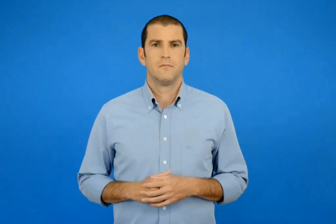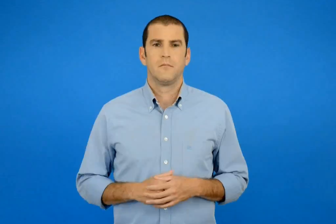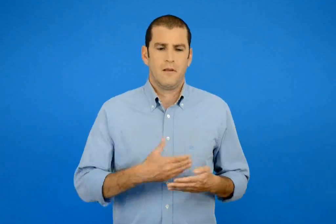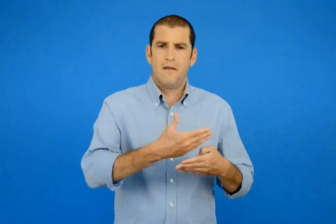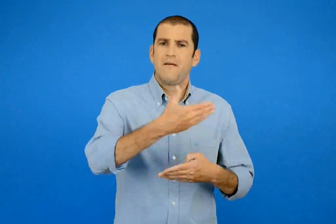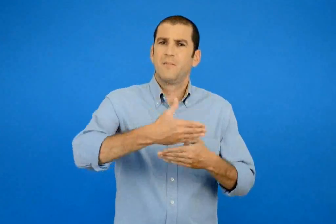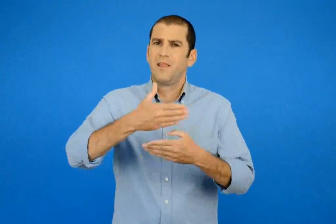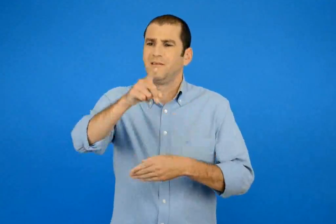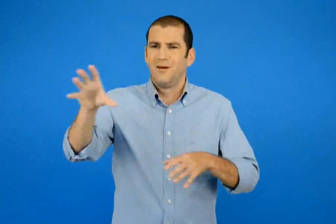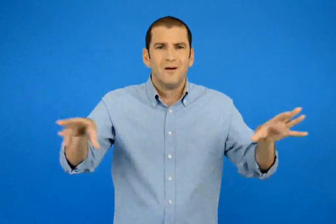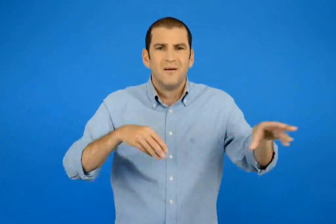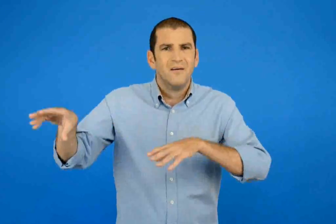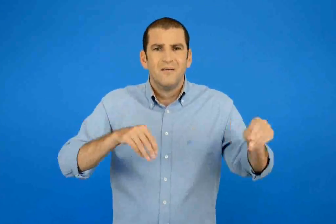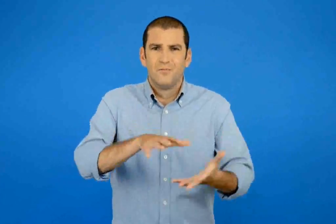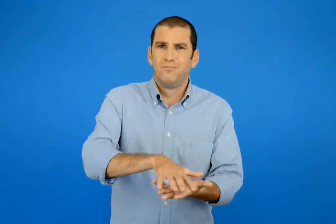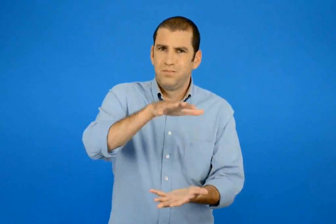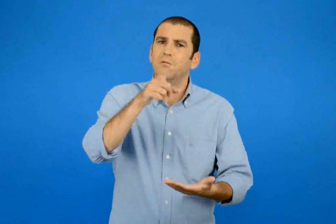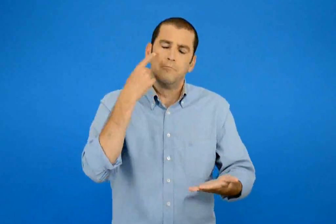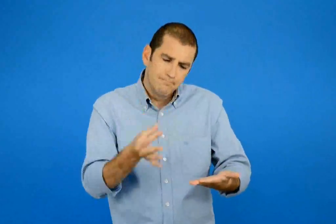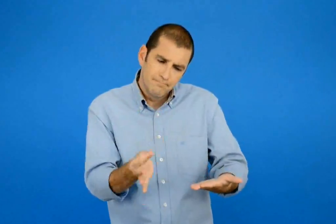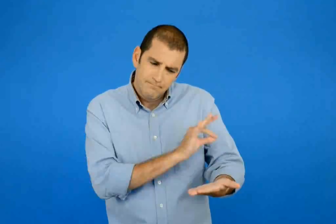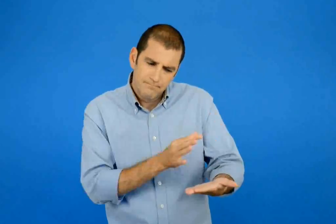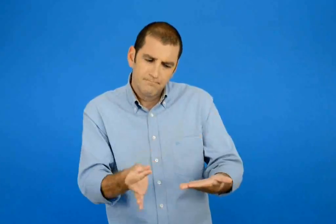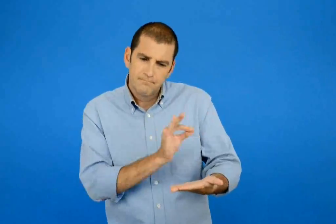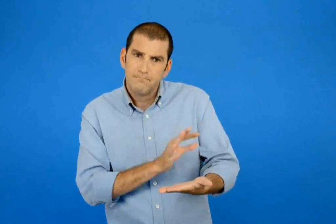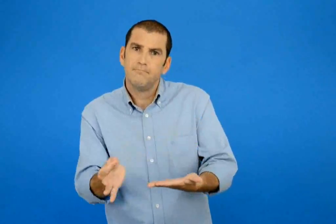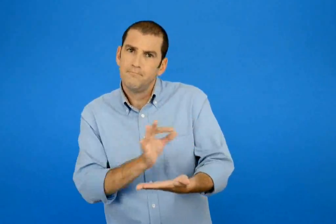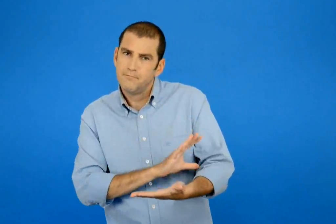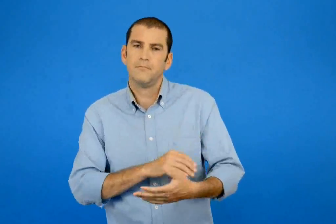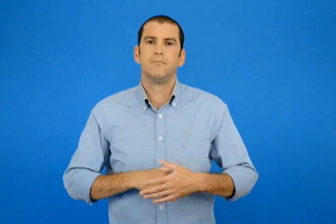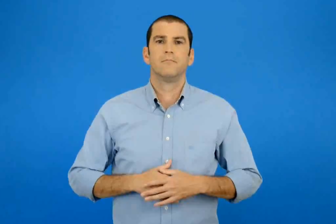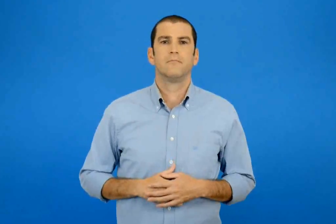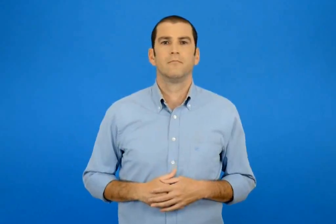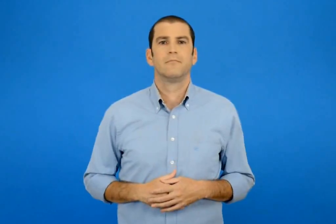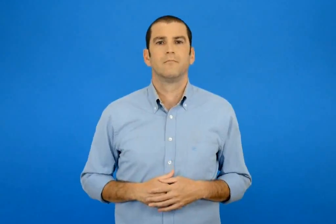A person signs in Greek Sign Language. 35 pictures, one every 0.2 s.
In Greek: ξεφυλλίστε τις εφημερίδες που συγκεντρώσατε
